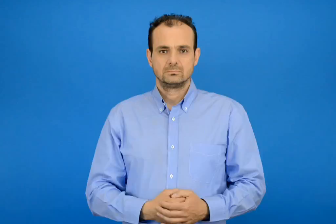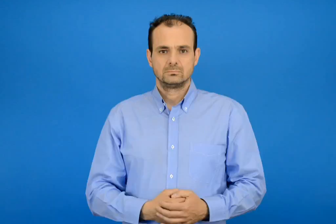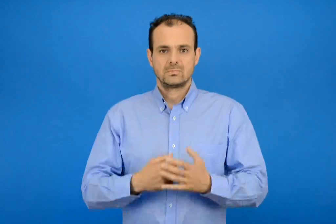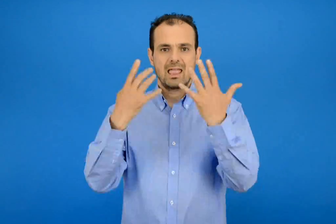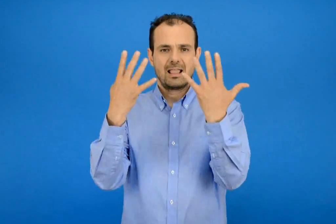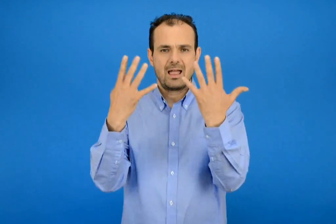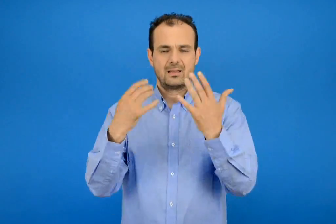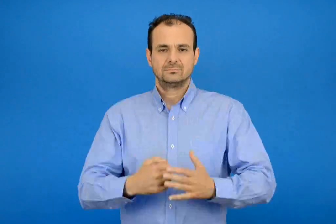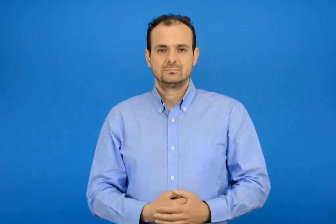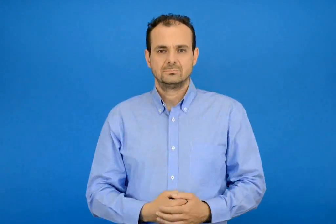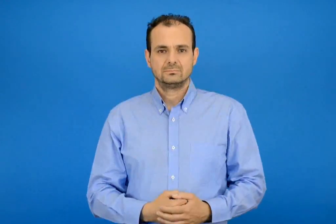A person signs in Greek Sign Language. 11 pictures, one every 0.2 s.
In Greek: εννέα
